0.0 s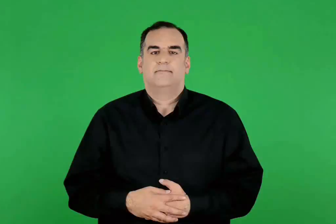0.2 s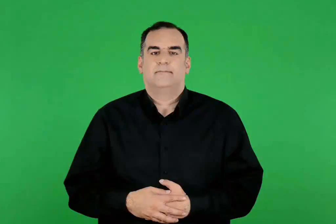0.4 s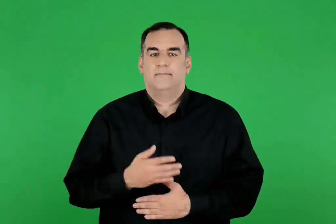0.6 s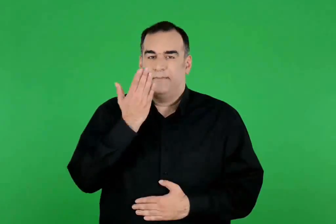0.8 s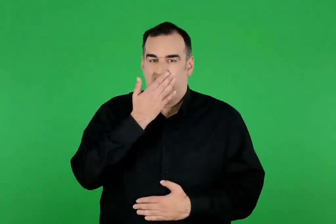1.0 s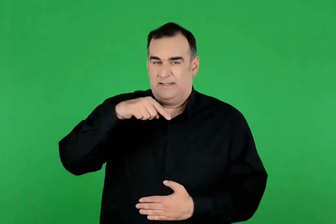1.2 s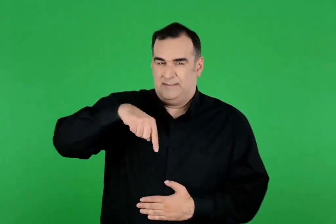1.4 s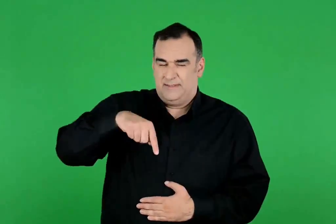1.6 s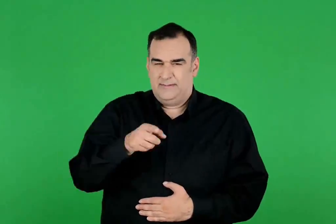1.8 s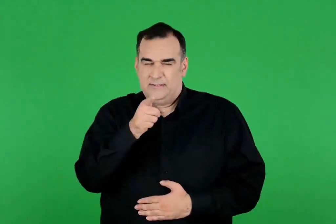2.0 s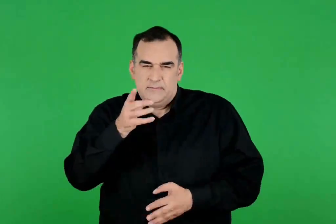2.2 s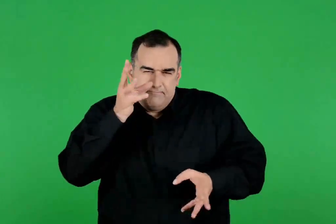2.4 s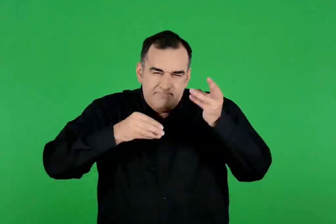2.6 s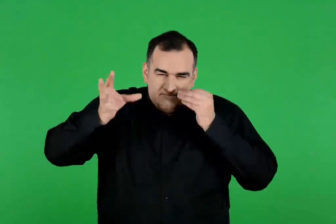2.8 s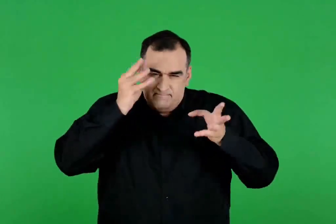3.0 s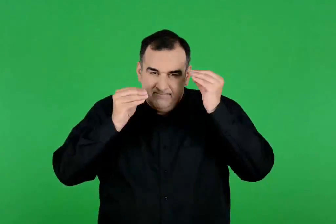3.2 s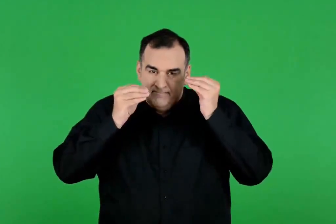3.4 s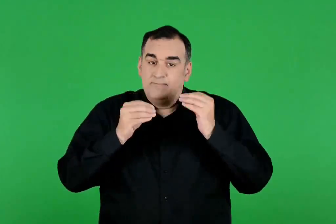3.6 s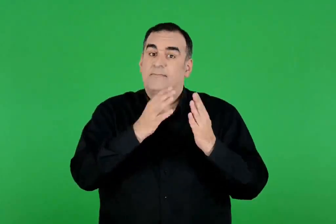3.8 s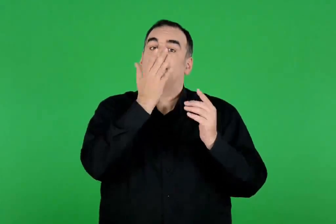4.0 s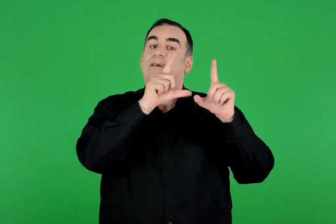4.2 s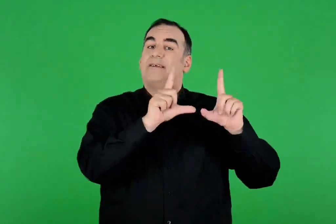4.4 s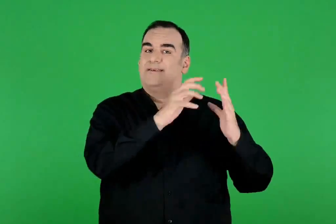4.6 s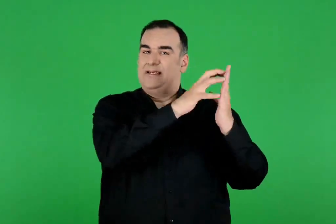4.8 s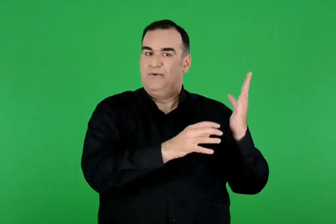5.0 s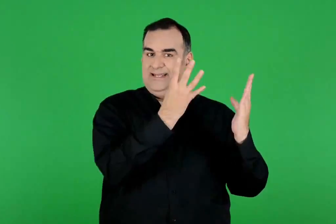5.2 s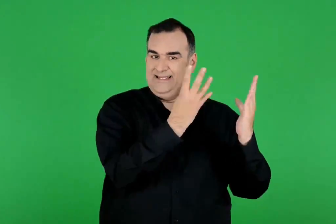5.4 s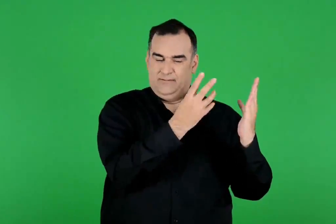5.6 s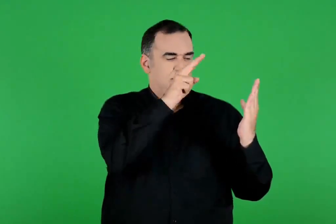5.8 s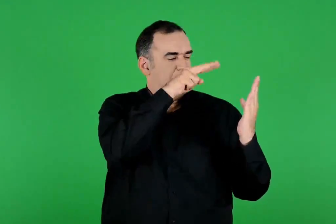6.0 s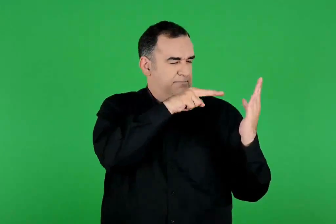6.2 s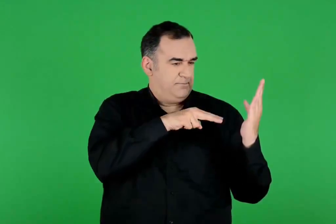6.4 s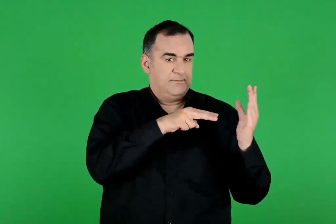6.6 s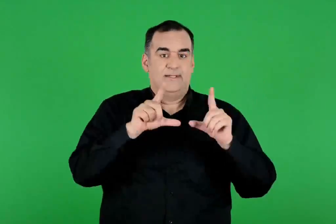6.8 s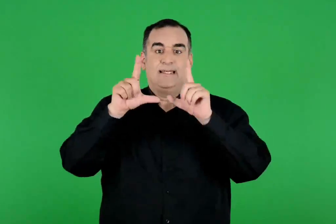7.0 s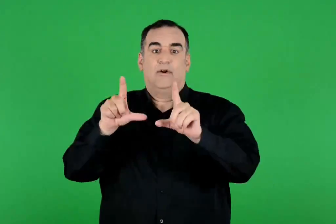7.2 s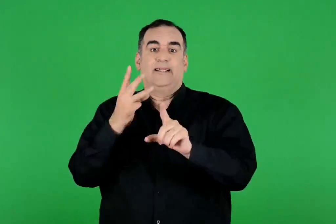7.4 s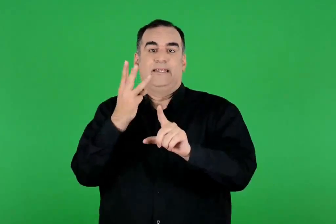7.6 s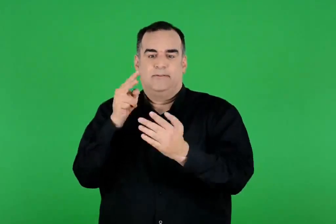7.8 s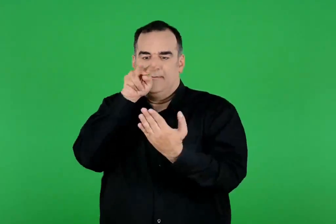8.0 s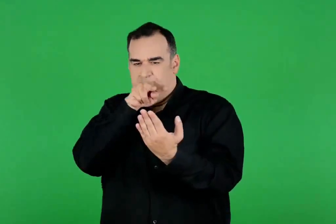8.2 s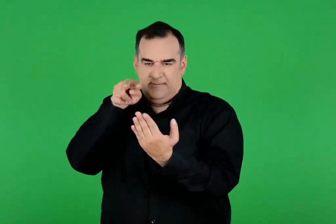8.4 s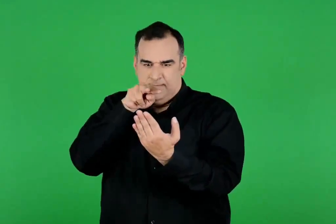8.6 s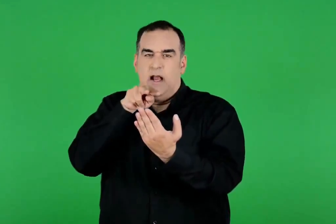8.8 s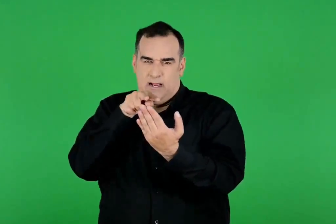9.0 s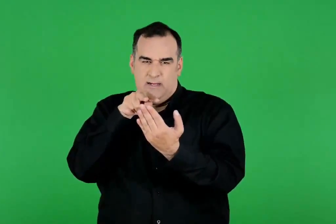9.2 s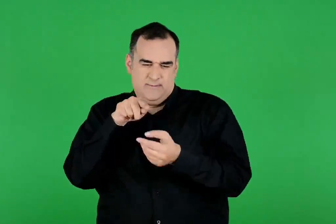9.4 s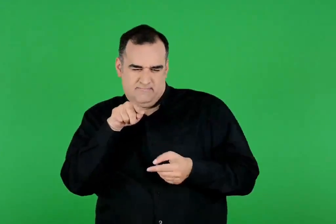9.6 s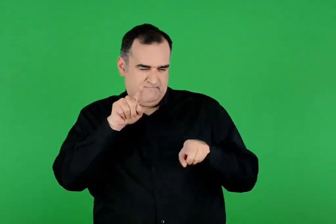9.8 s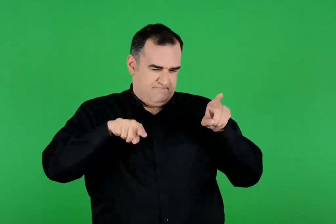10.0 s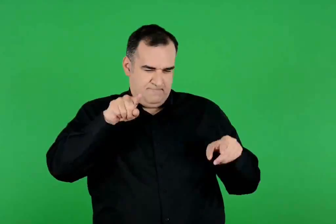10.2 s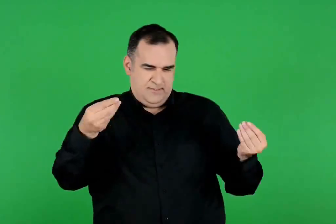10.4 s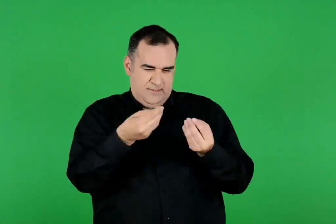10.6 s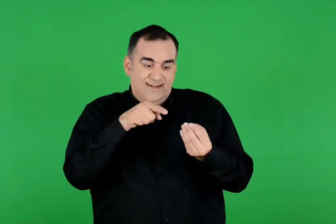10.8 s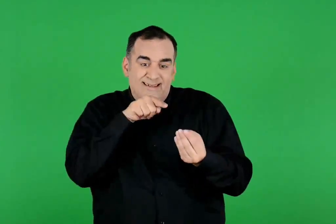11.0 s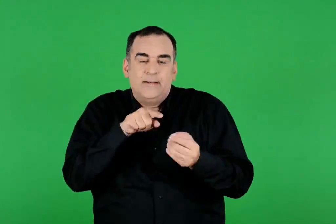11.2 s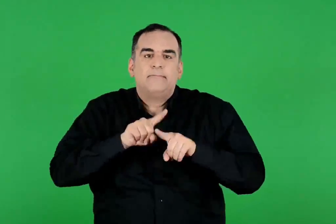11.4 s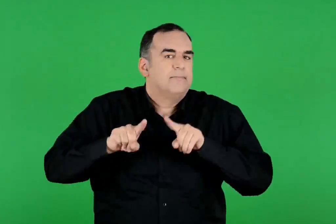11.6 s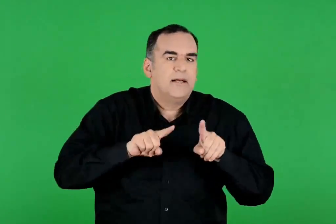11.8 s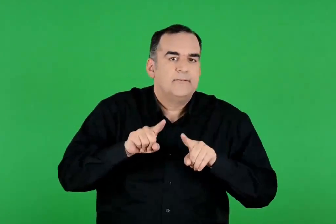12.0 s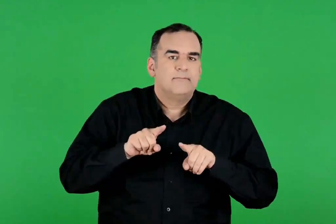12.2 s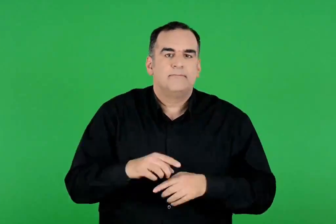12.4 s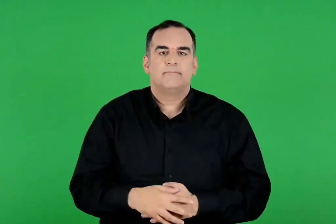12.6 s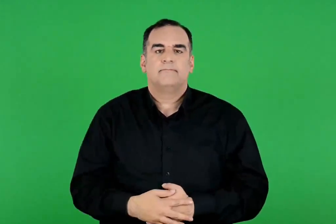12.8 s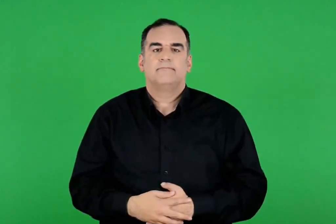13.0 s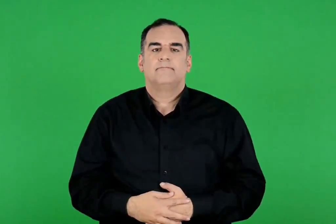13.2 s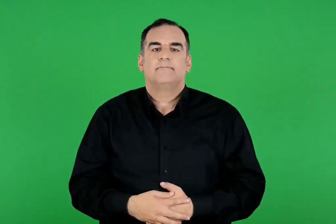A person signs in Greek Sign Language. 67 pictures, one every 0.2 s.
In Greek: διαβάζω το κείμενο 4 και παρατηρώ την εικόνα 3. ποια από τις δυο αυτές πηγές συμφωνεί με όσα έμαθες στο σημερινό μάθημα ;
